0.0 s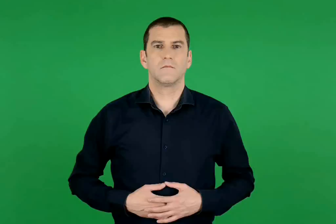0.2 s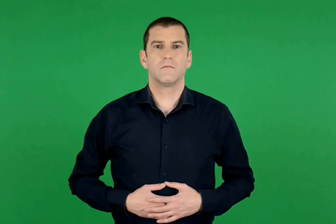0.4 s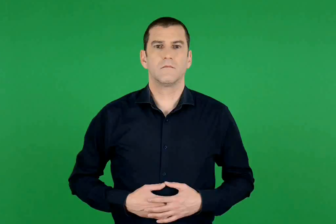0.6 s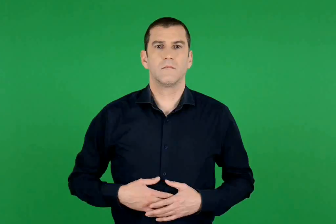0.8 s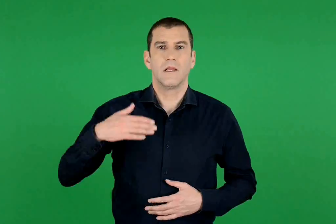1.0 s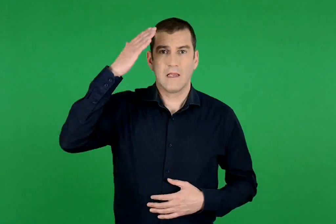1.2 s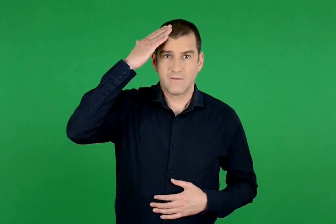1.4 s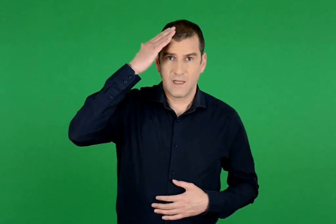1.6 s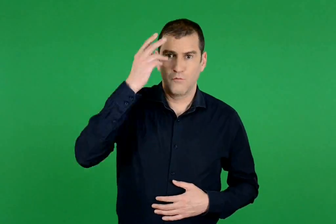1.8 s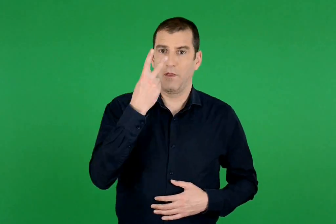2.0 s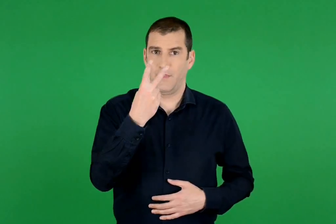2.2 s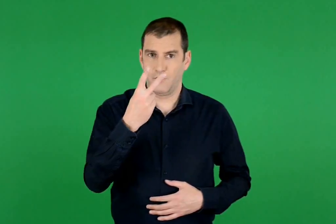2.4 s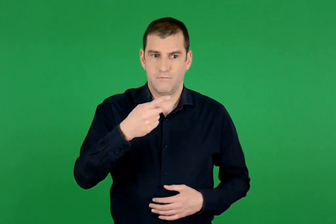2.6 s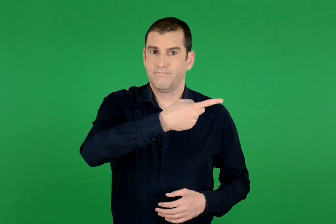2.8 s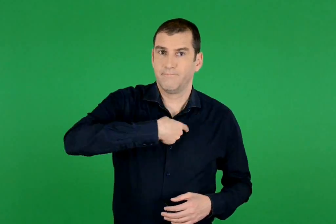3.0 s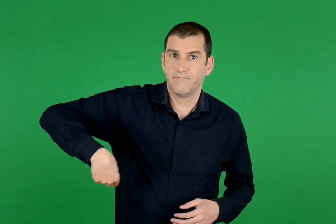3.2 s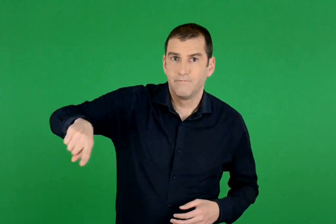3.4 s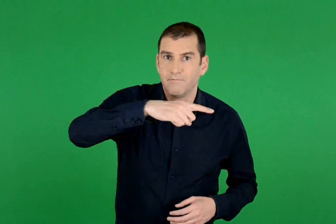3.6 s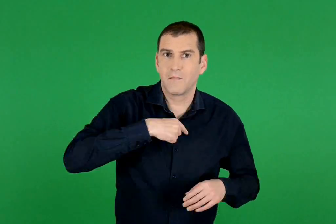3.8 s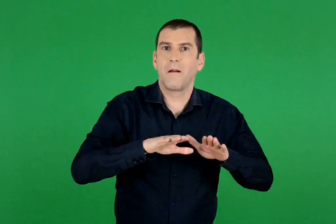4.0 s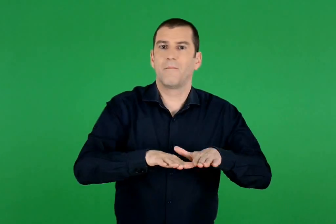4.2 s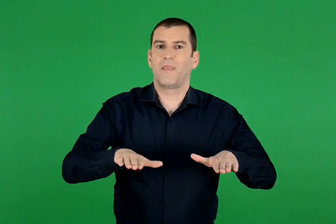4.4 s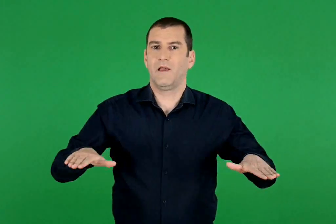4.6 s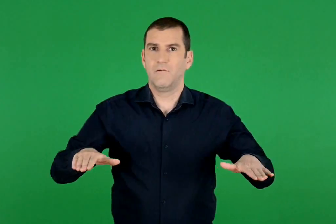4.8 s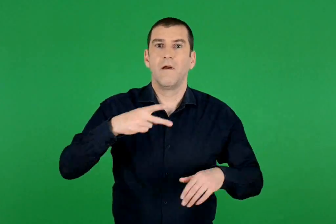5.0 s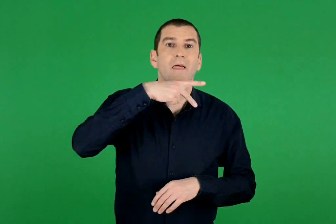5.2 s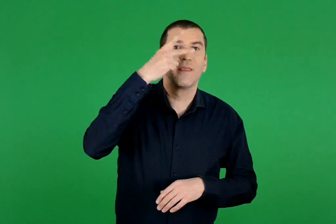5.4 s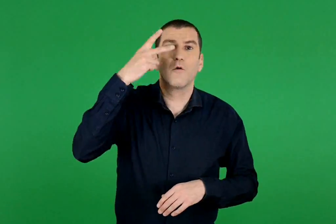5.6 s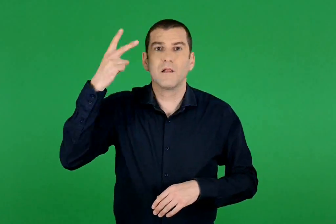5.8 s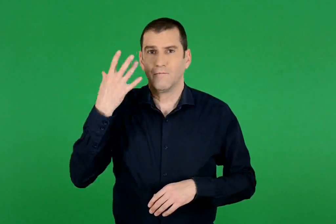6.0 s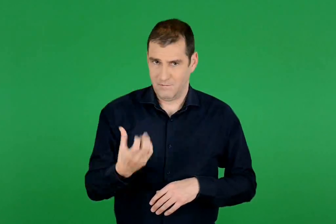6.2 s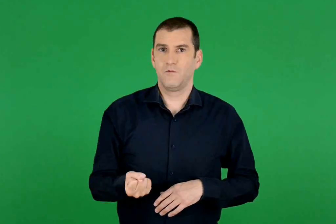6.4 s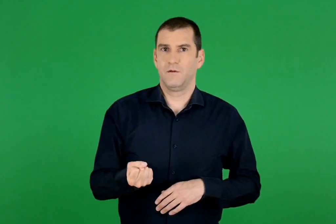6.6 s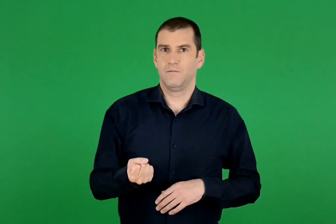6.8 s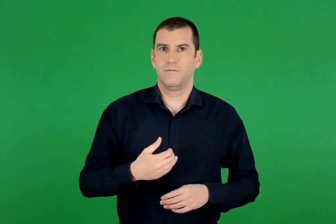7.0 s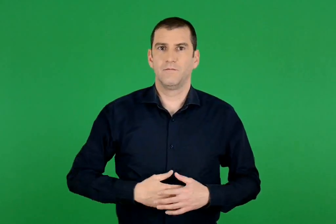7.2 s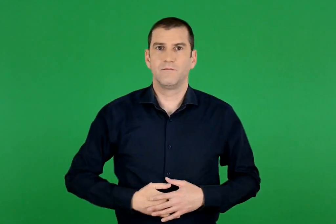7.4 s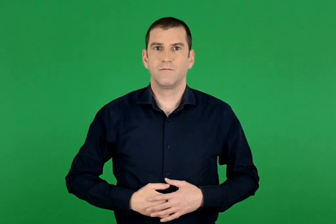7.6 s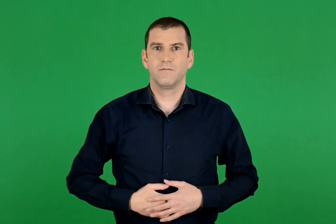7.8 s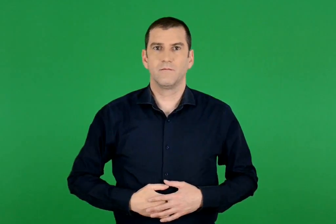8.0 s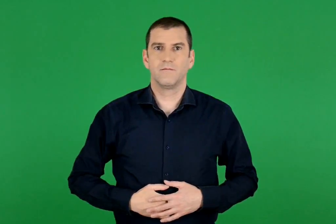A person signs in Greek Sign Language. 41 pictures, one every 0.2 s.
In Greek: κεφάλαιο 2. είμαστε παιδιά και έχουμε δικαιώματα
